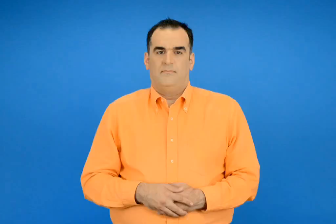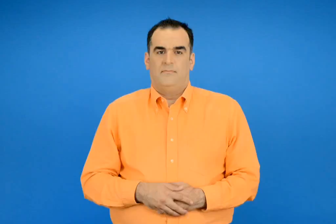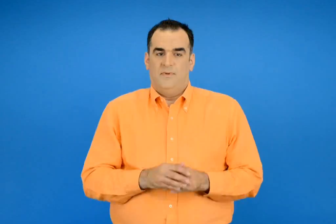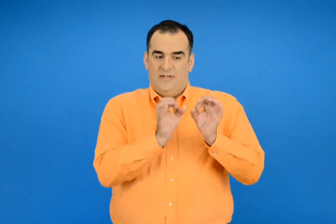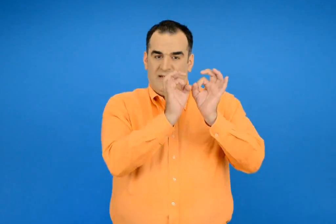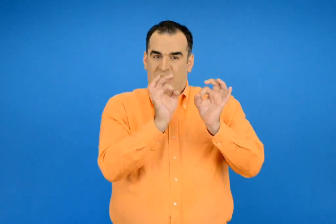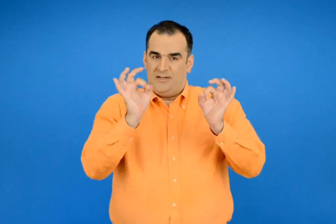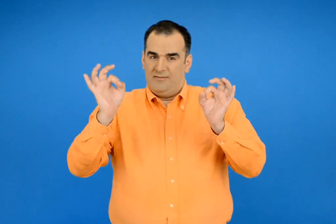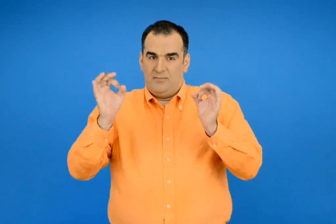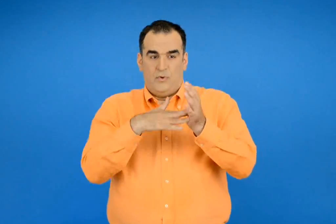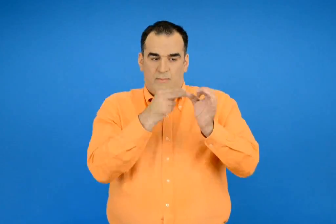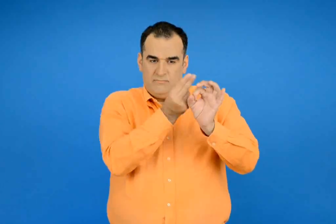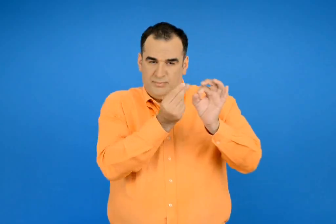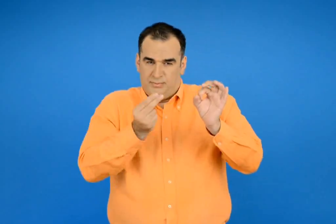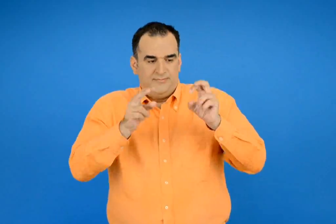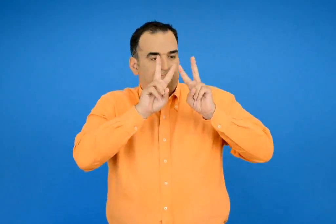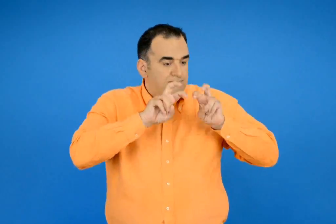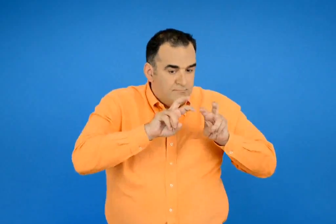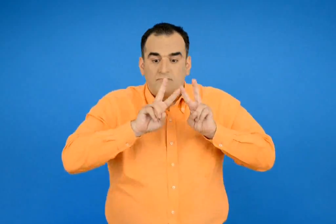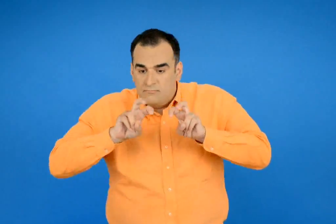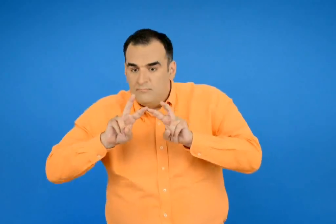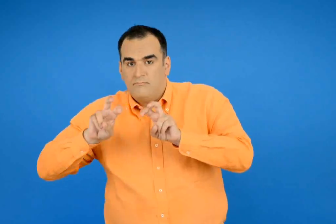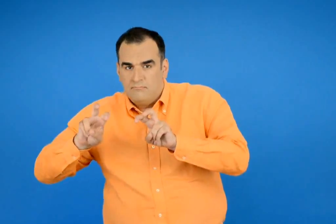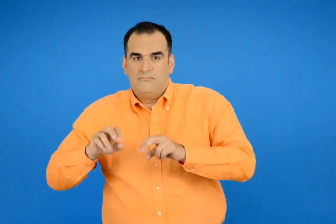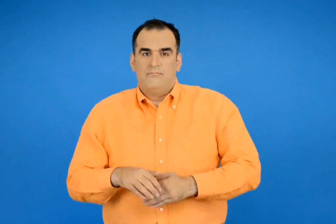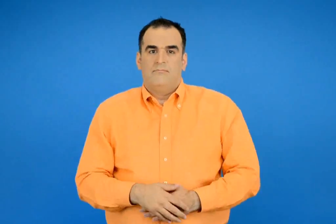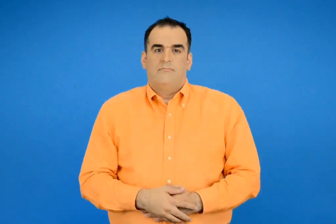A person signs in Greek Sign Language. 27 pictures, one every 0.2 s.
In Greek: ελέγχω χρωματίζοντας τις χάντρες
